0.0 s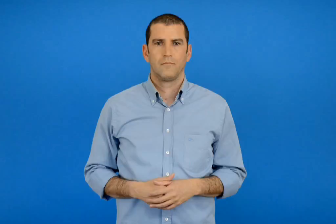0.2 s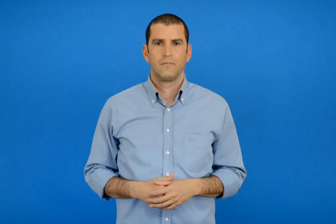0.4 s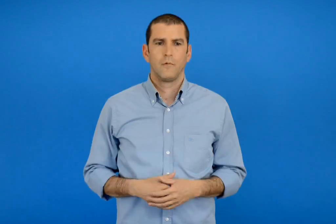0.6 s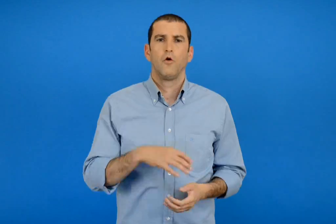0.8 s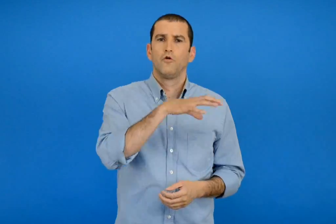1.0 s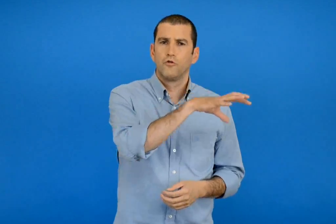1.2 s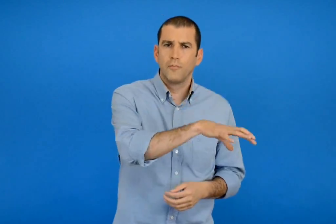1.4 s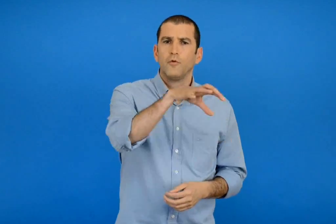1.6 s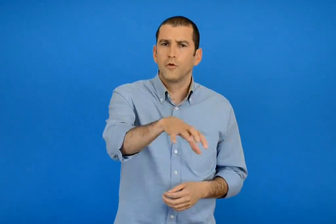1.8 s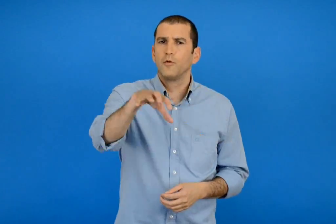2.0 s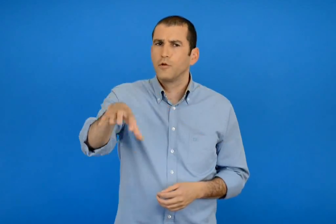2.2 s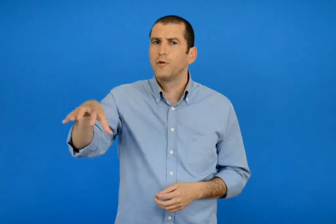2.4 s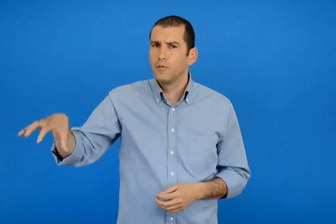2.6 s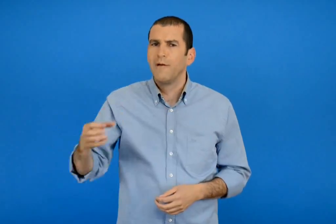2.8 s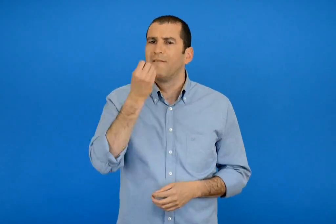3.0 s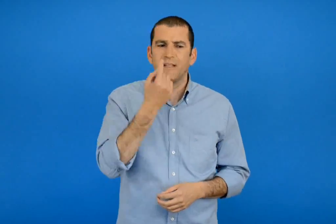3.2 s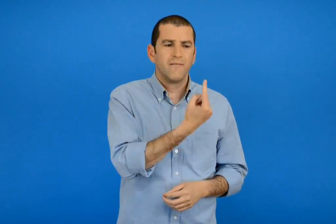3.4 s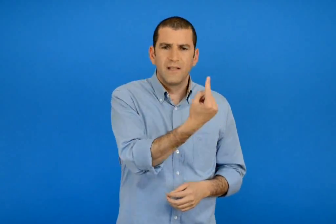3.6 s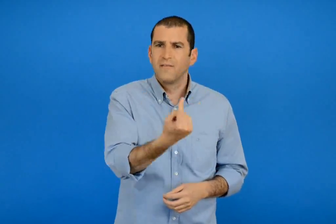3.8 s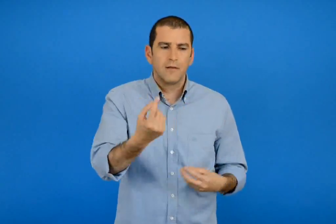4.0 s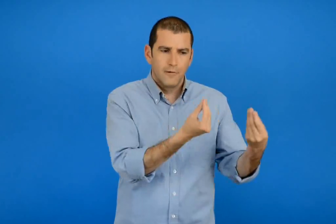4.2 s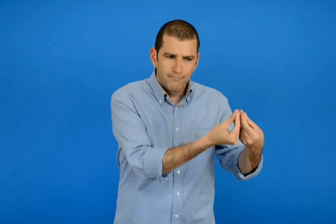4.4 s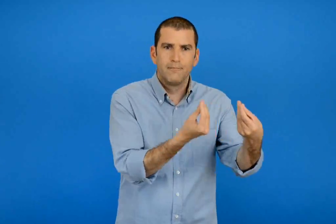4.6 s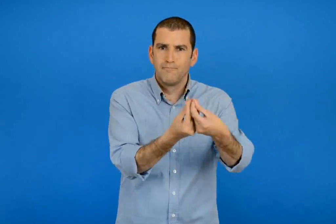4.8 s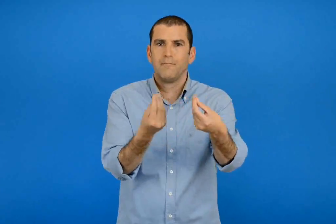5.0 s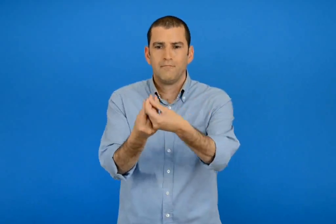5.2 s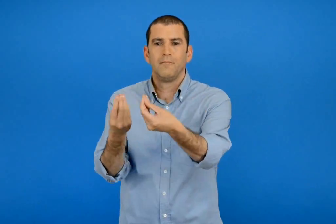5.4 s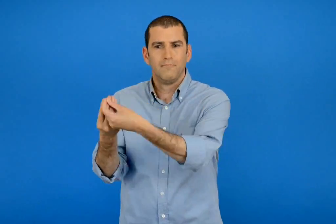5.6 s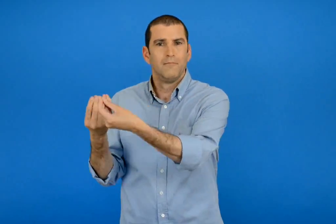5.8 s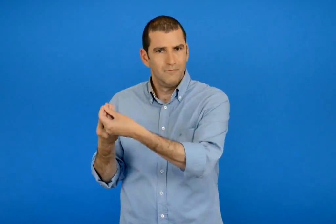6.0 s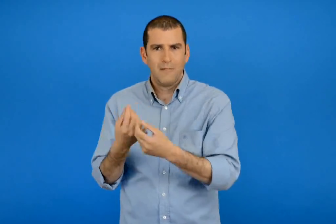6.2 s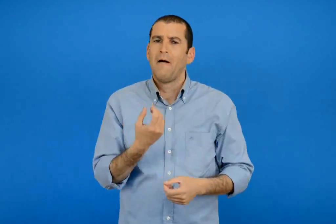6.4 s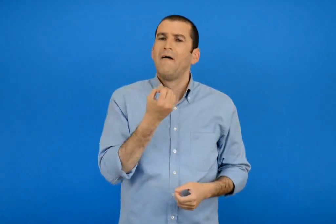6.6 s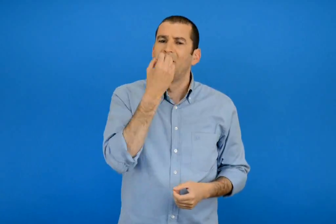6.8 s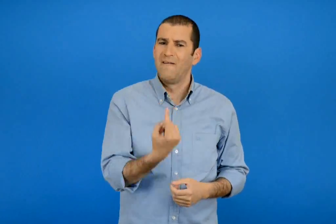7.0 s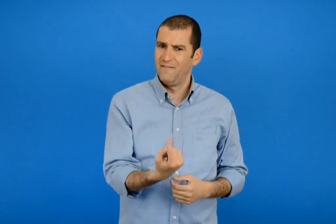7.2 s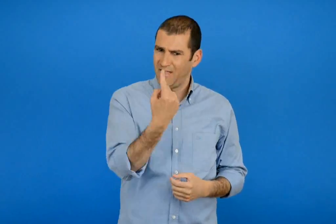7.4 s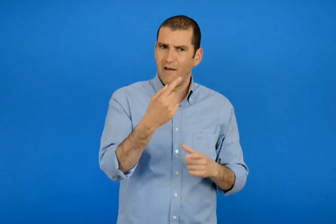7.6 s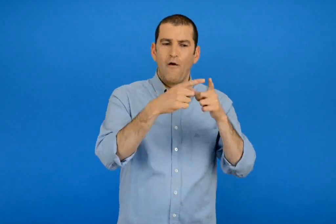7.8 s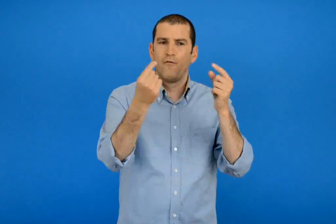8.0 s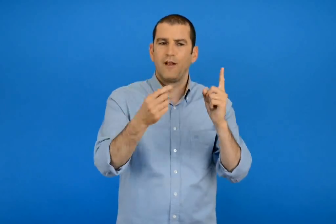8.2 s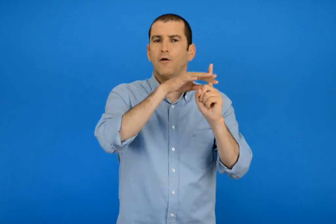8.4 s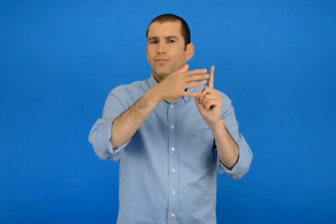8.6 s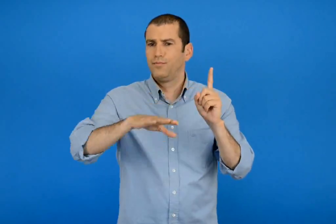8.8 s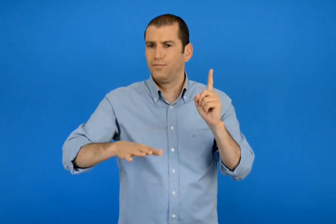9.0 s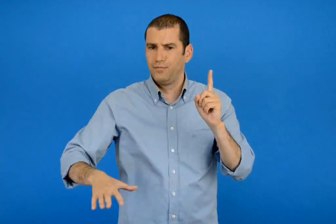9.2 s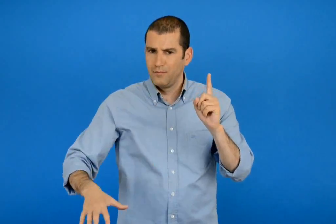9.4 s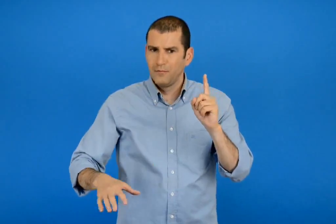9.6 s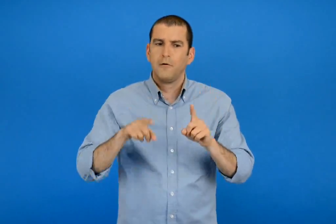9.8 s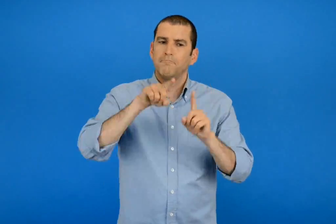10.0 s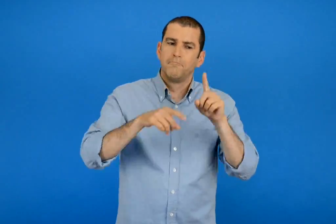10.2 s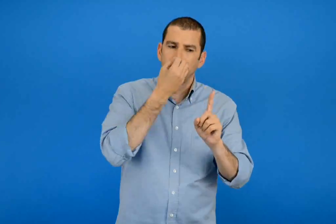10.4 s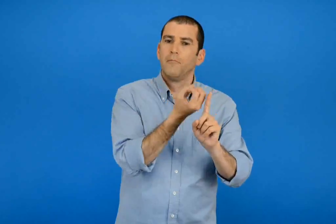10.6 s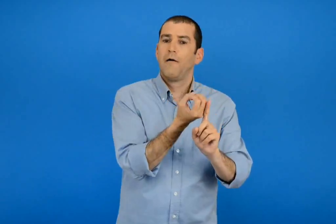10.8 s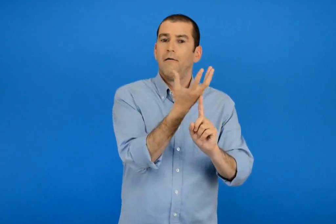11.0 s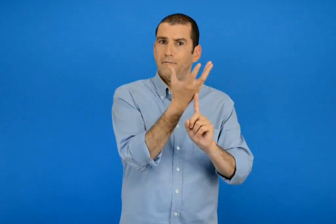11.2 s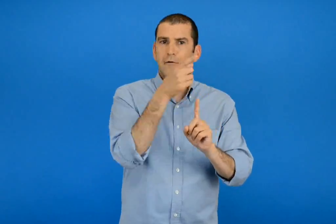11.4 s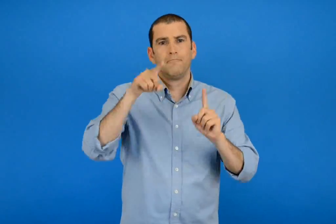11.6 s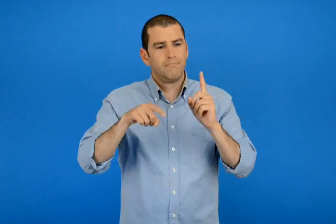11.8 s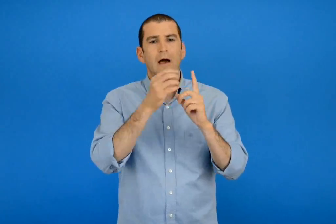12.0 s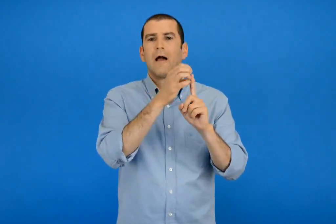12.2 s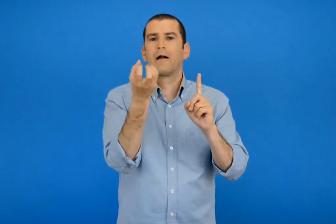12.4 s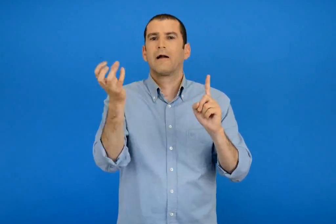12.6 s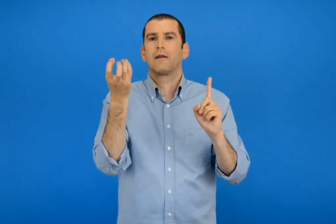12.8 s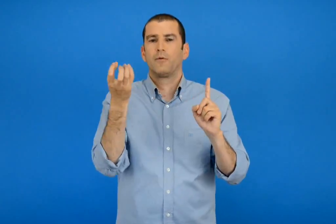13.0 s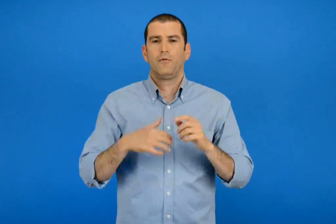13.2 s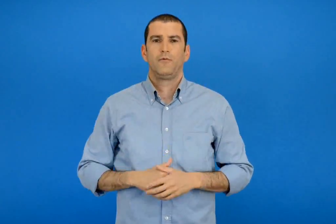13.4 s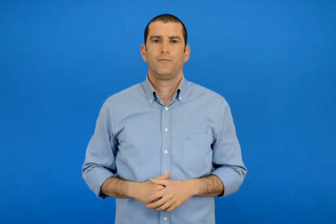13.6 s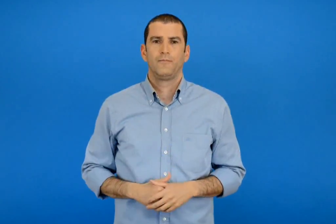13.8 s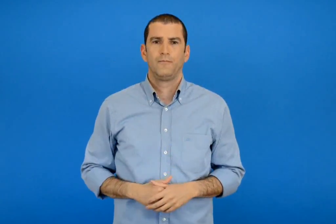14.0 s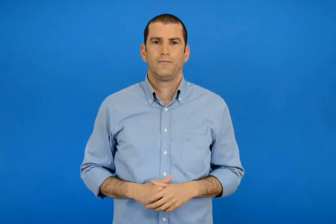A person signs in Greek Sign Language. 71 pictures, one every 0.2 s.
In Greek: κάθε φυτό είναι προσαρμοσμένο στον τόπο που ζει αλλά φυτά ρίχνουν τα φύλλα τους αλλά ανθίζουν και αλλά βγάζουν καρπούς
